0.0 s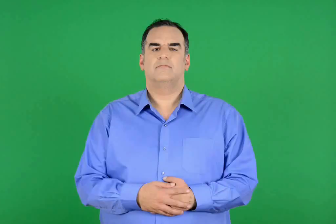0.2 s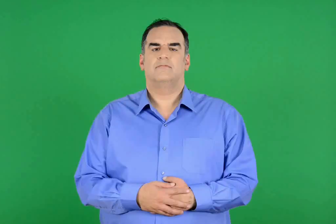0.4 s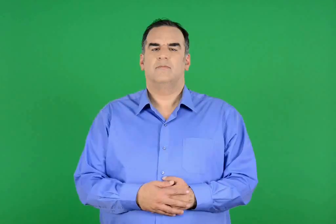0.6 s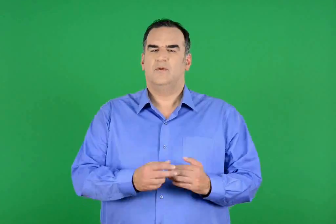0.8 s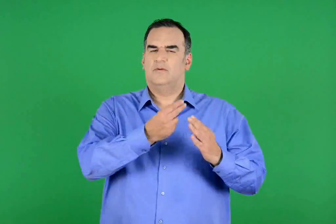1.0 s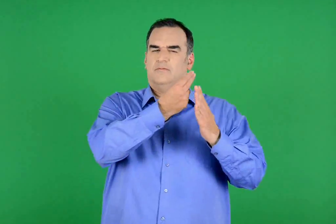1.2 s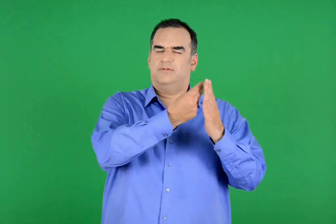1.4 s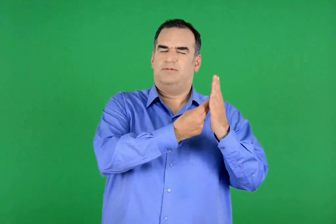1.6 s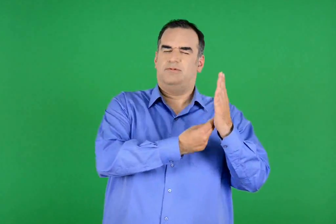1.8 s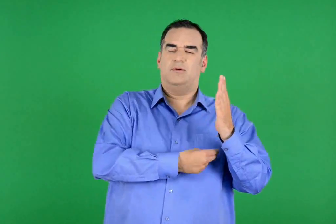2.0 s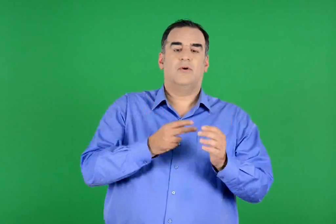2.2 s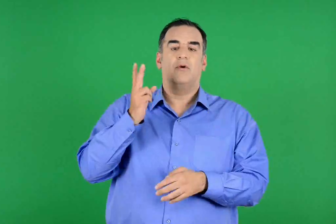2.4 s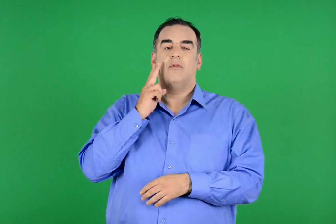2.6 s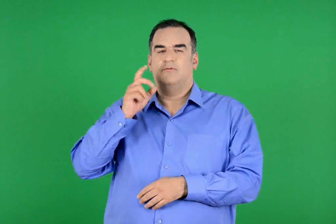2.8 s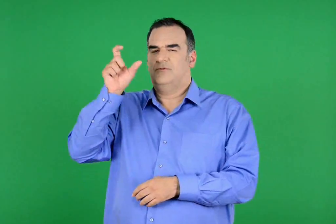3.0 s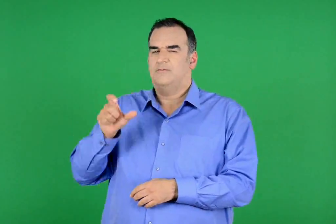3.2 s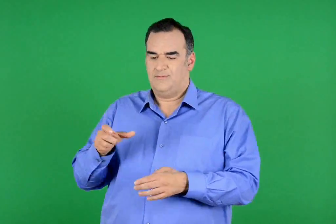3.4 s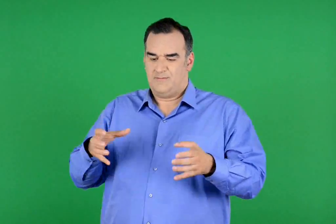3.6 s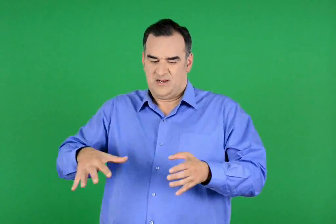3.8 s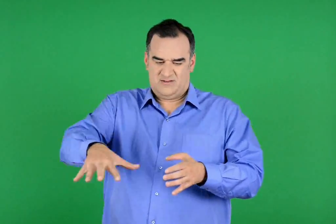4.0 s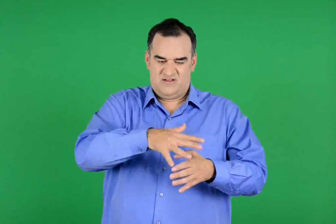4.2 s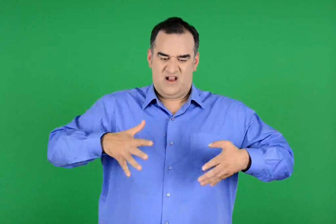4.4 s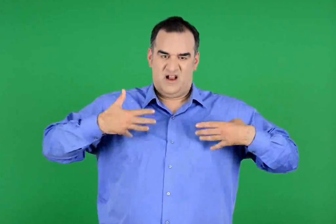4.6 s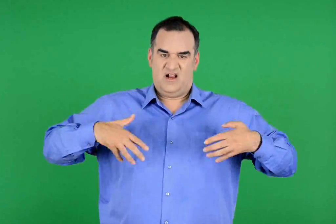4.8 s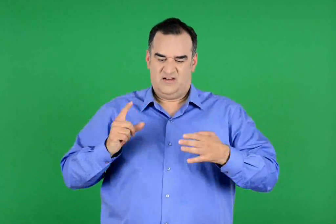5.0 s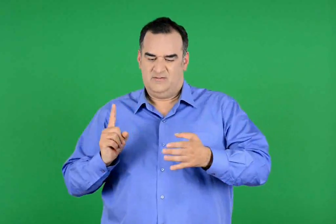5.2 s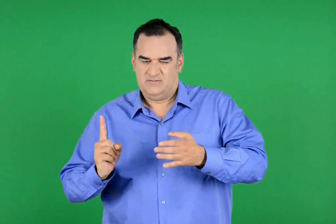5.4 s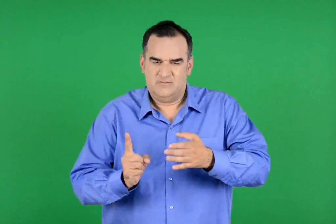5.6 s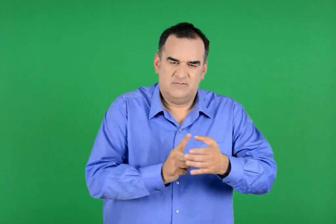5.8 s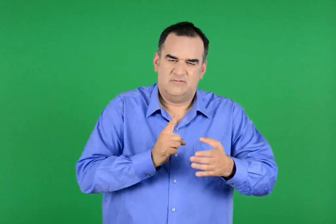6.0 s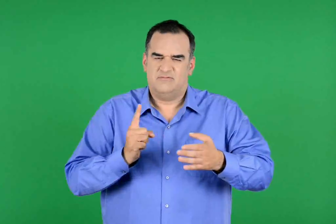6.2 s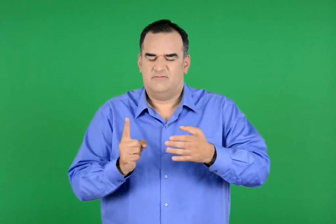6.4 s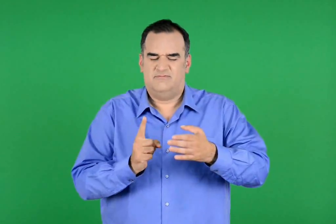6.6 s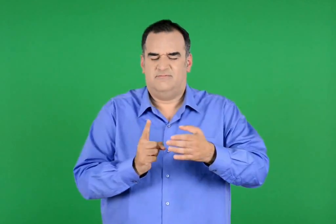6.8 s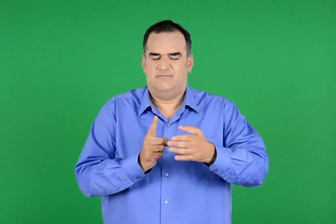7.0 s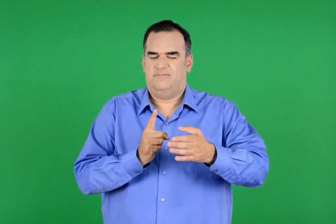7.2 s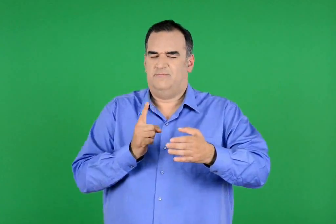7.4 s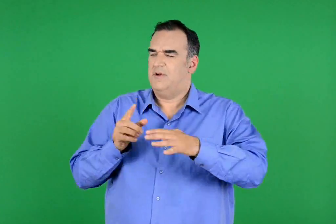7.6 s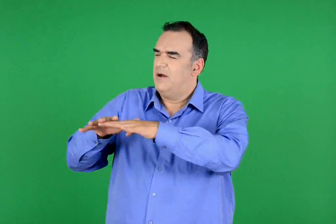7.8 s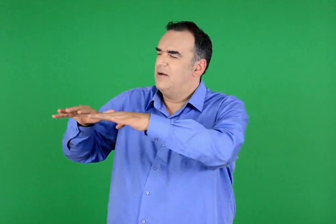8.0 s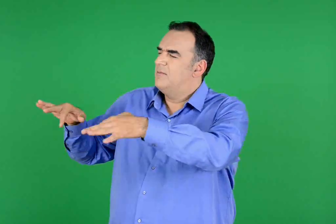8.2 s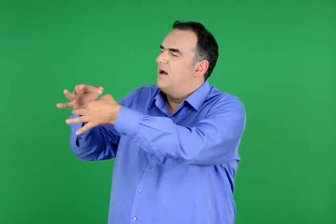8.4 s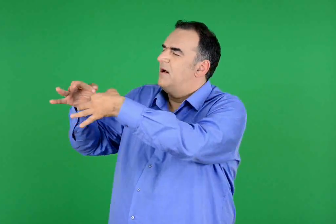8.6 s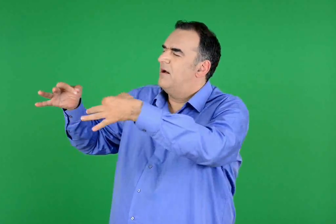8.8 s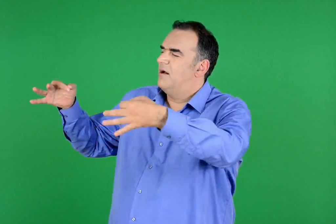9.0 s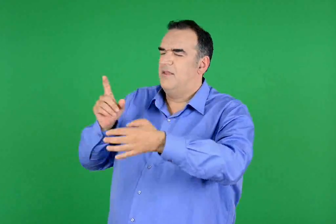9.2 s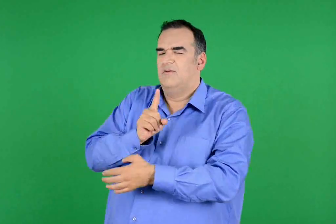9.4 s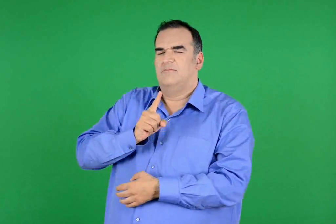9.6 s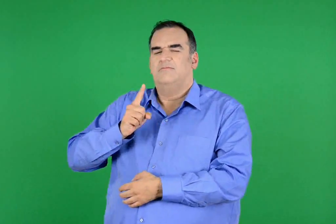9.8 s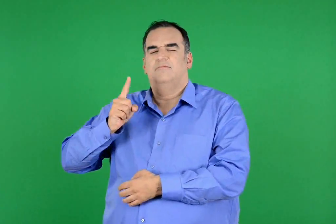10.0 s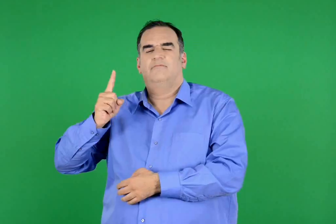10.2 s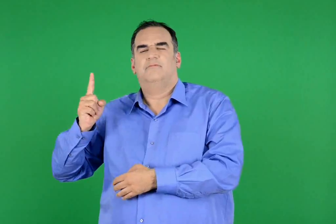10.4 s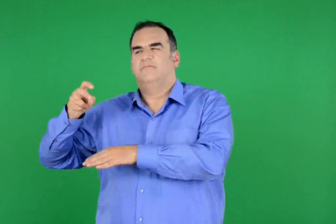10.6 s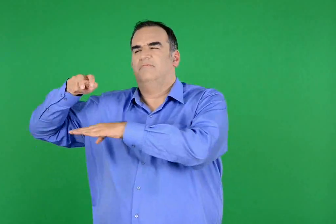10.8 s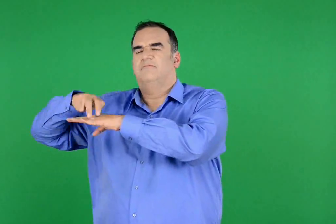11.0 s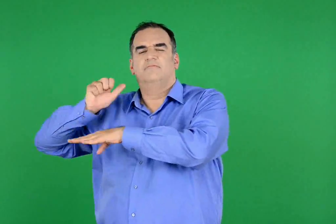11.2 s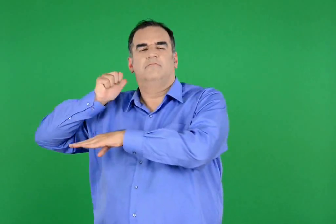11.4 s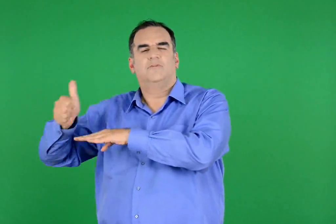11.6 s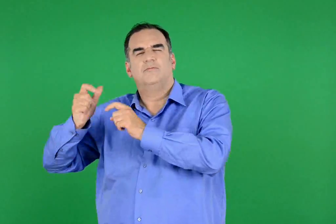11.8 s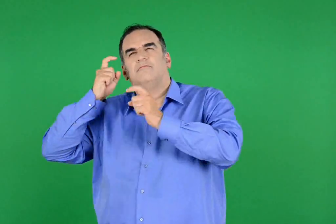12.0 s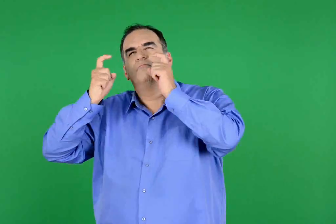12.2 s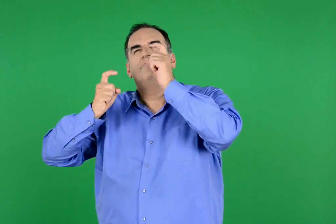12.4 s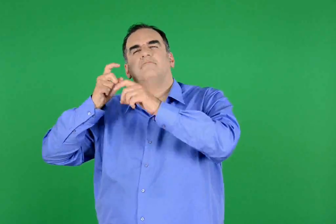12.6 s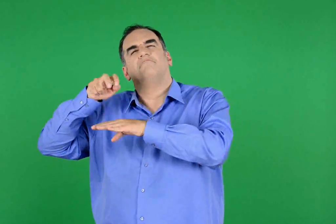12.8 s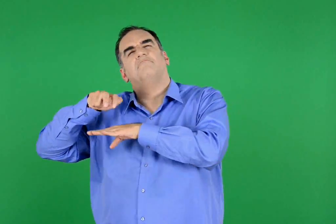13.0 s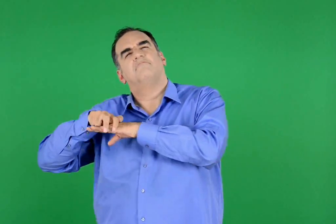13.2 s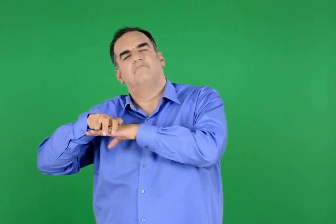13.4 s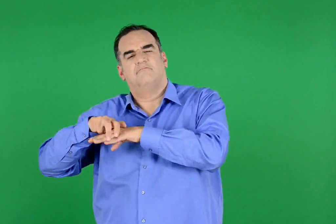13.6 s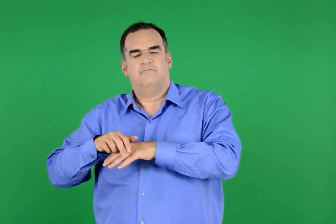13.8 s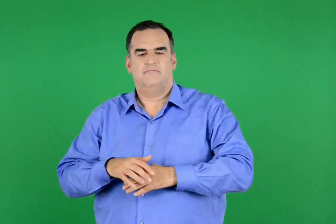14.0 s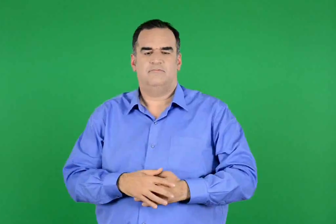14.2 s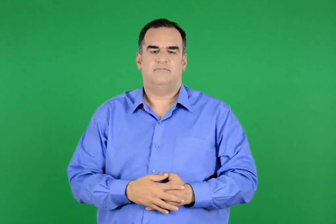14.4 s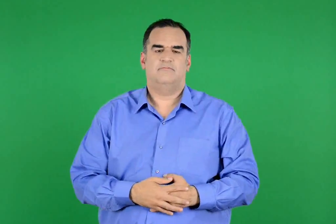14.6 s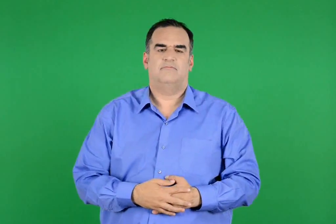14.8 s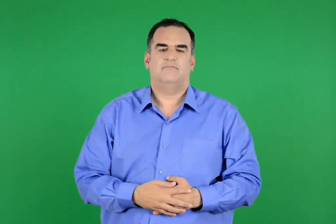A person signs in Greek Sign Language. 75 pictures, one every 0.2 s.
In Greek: πολλές φορές ο διόνυσος άφηνε τη χαρούμενη συντροφιά του κι αποτραβιόταν σε κάποιαν απόμερη ερημιά , για να καθίσει για λίγο και να στοχαστεί µονάχος του
